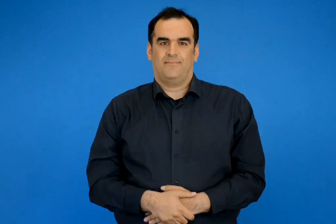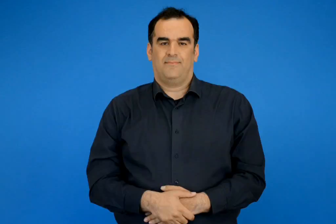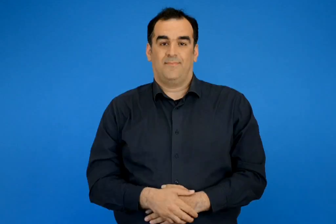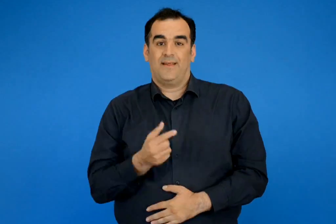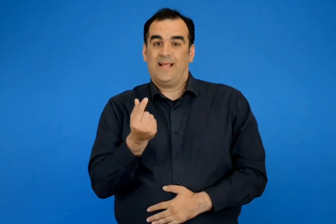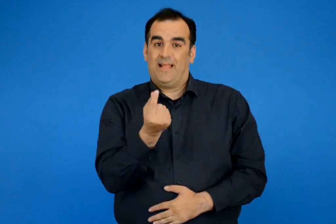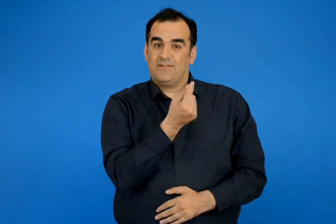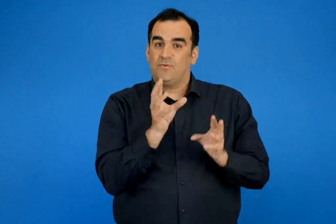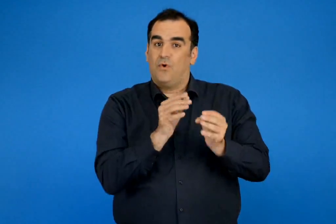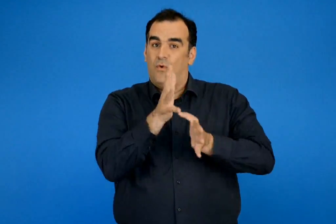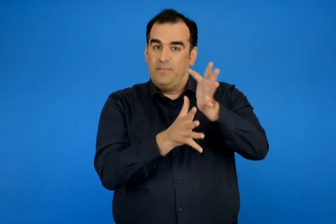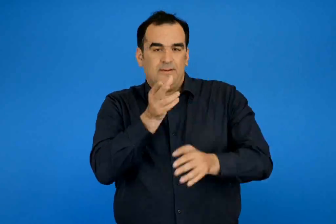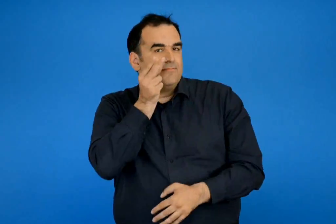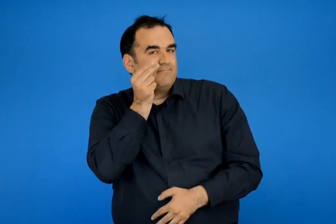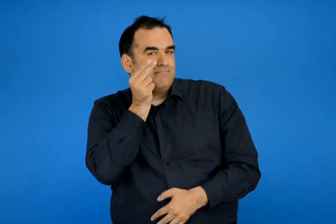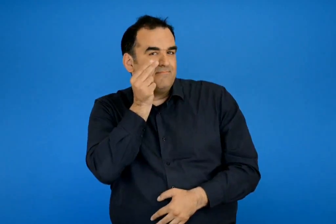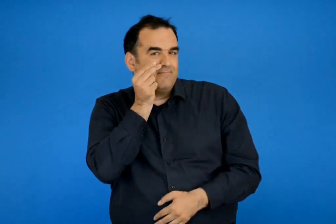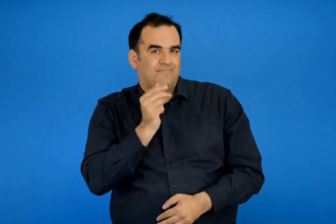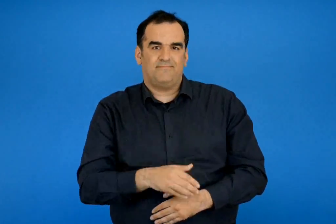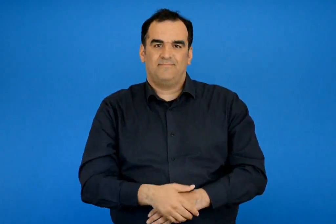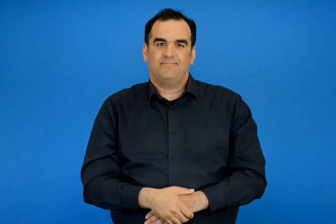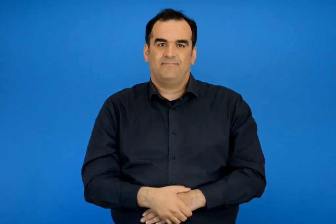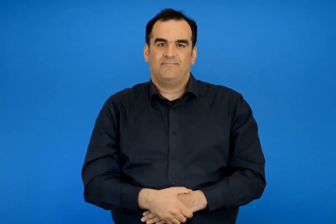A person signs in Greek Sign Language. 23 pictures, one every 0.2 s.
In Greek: παρακολουθούν τις ειδήσεις στη νοηματική γλώσσα
